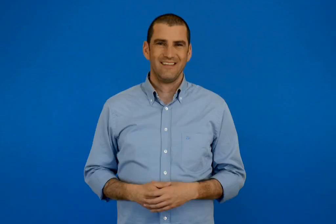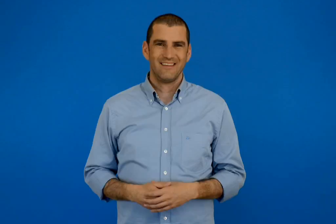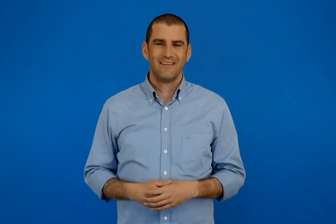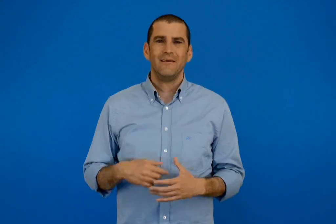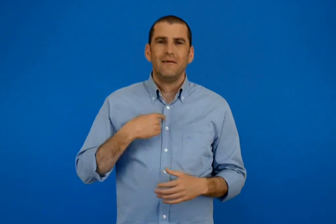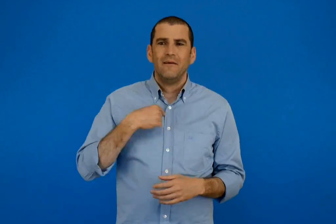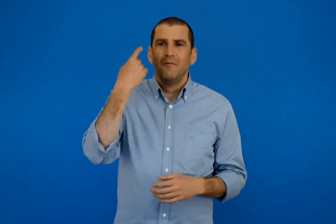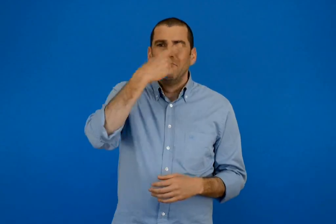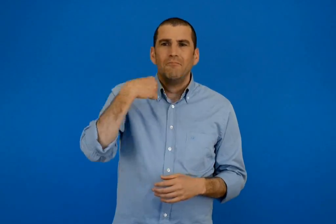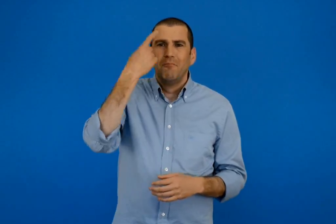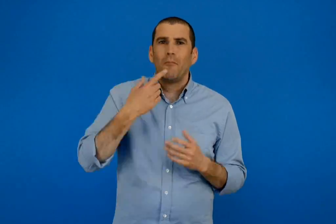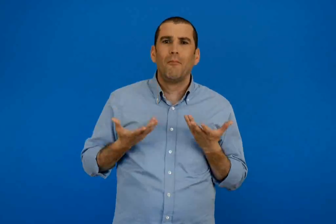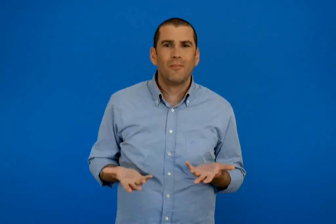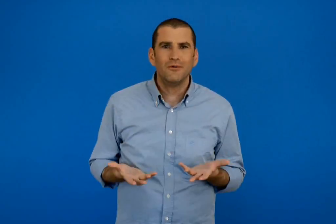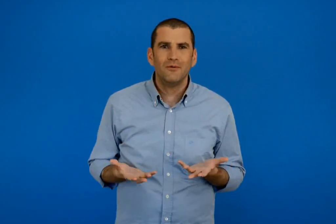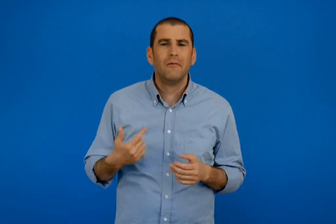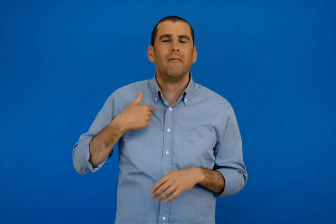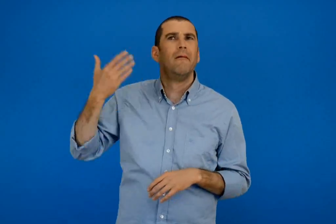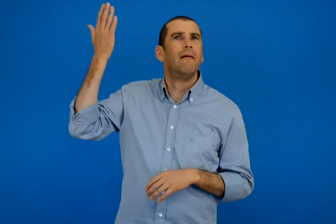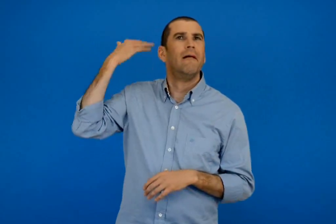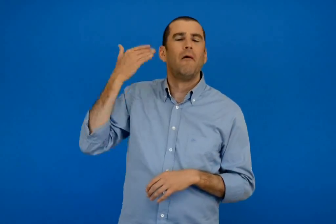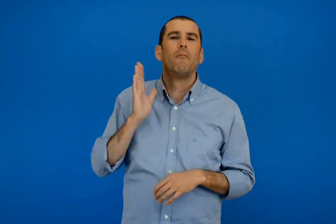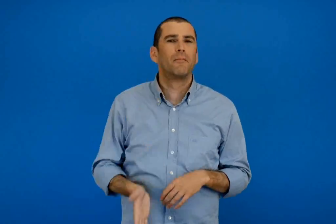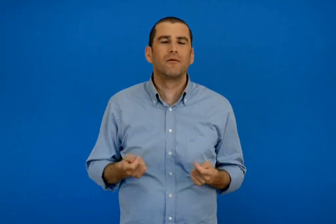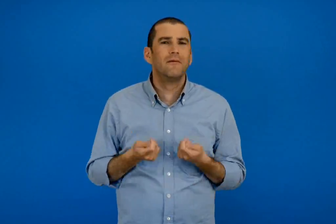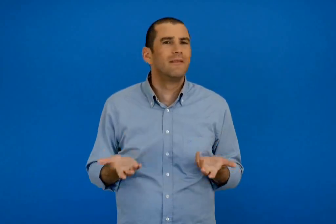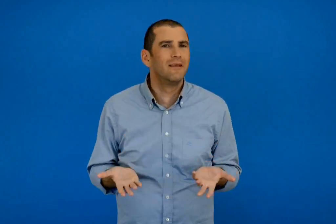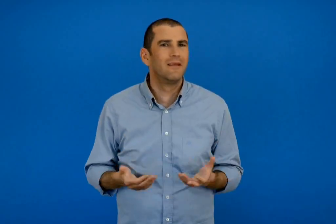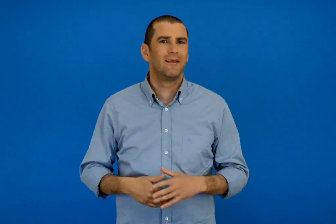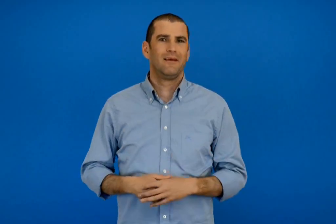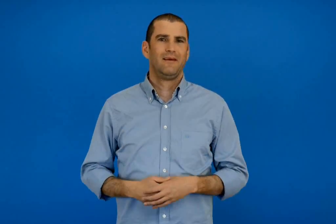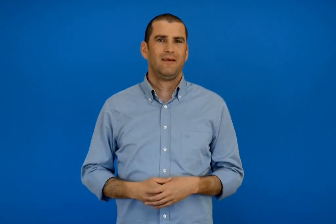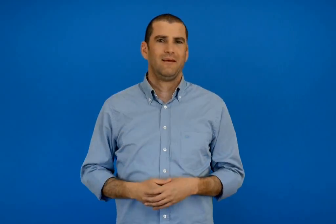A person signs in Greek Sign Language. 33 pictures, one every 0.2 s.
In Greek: πως ήμουν ; τι μπορούσα να κάνω ;
